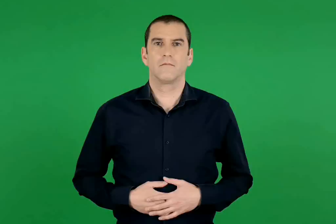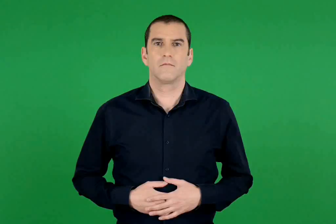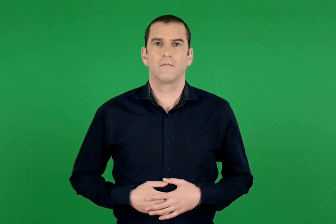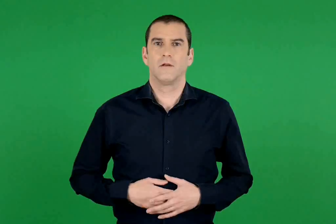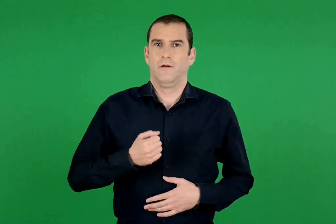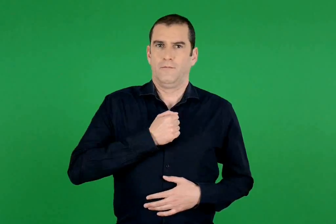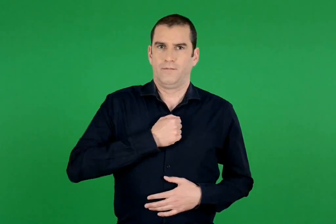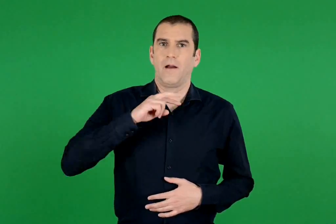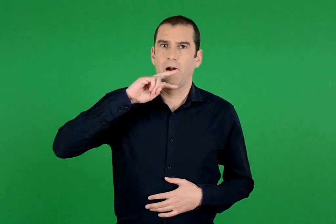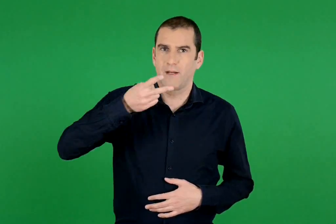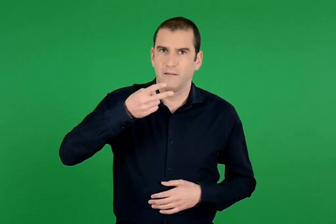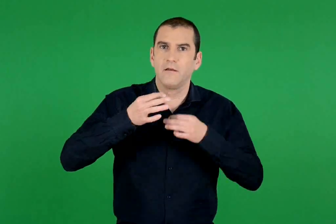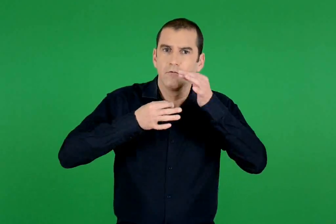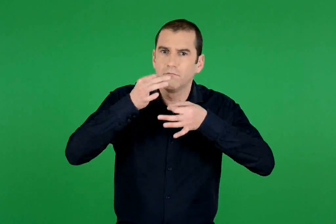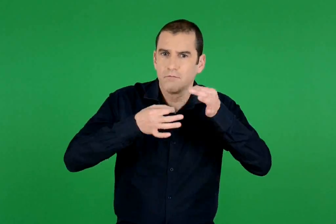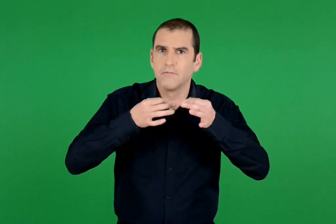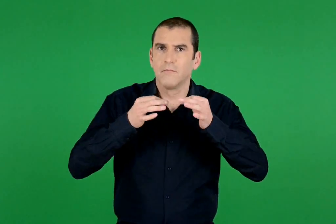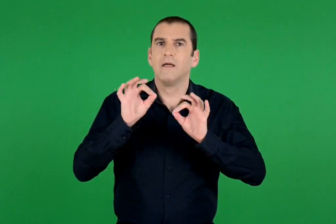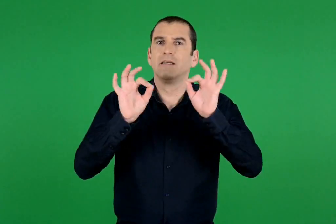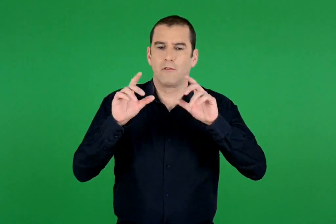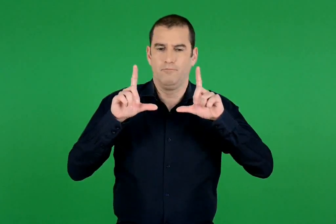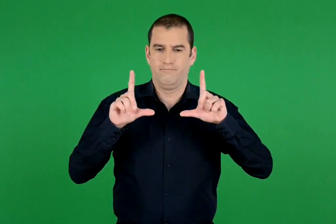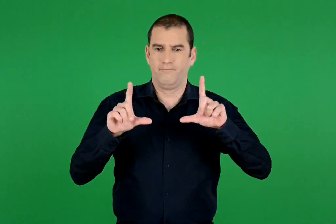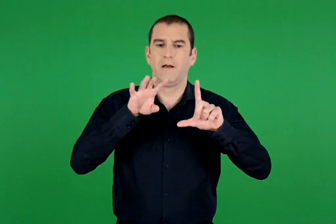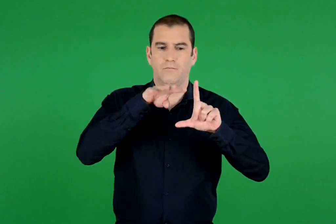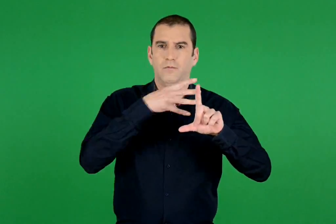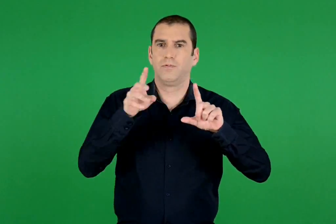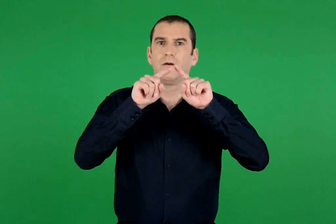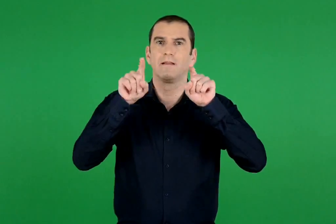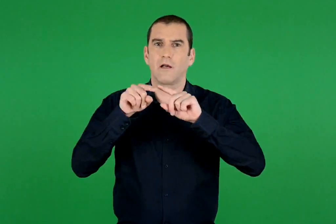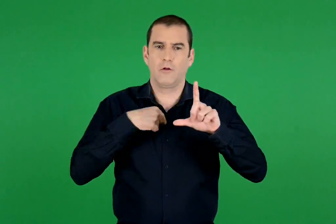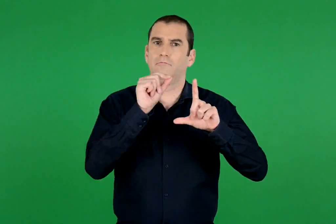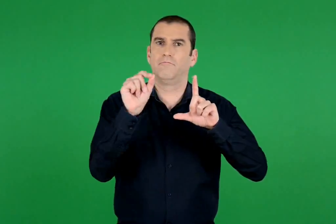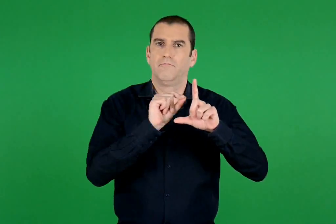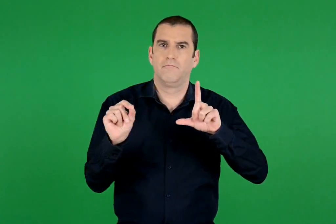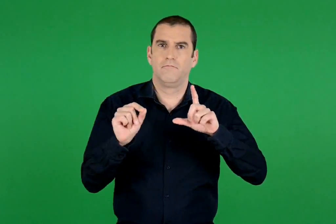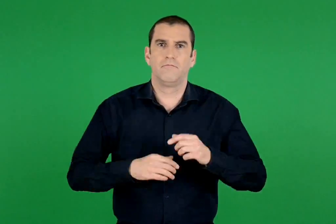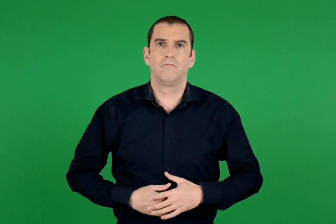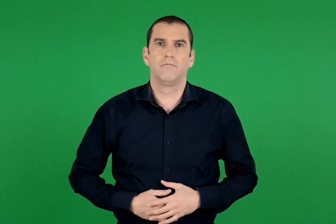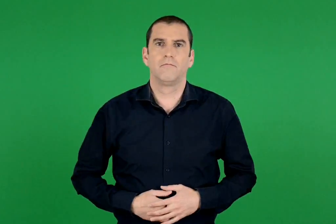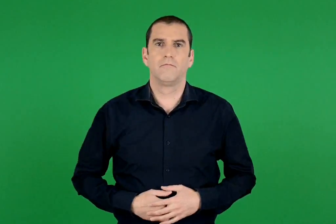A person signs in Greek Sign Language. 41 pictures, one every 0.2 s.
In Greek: δικαιολογώ την απάντησή μου επάνω στο σχέδιο με τα τετράγωνα
